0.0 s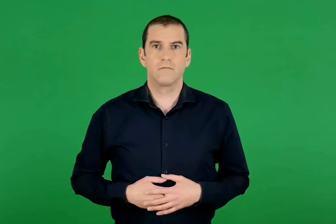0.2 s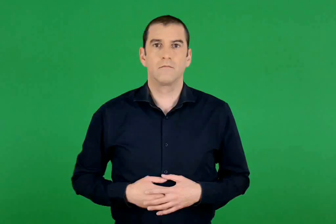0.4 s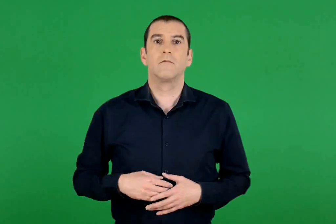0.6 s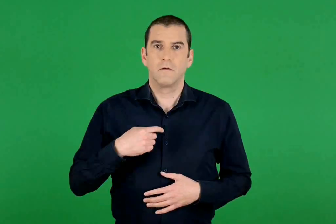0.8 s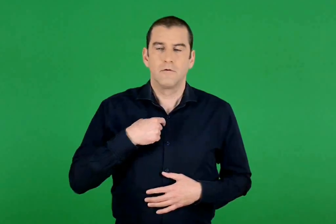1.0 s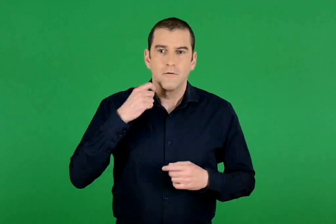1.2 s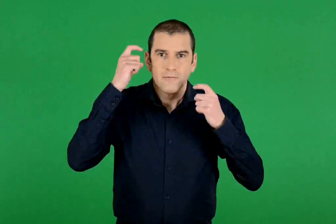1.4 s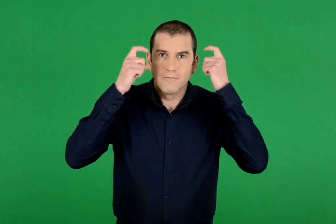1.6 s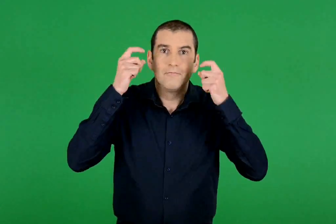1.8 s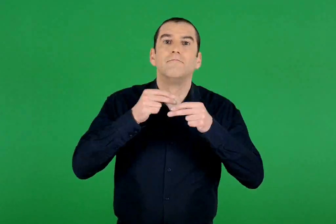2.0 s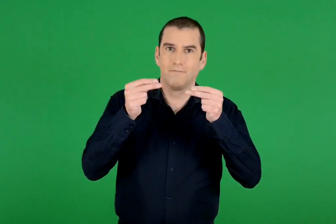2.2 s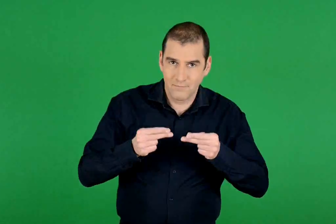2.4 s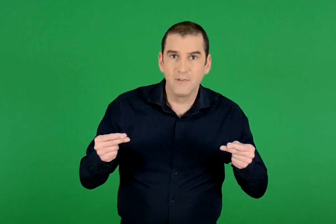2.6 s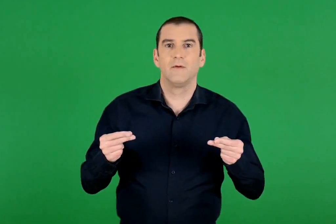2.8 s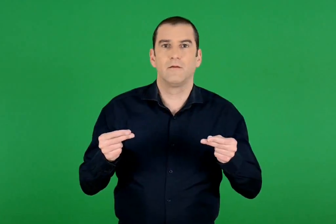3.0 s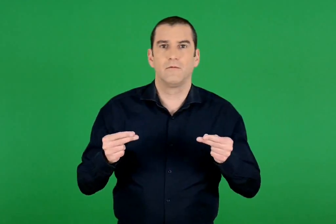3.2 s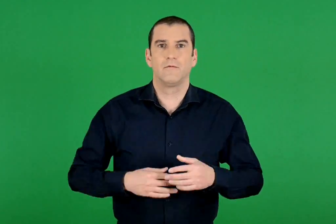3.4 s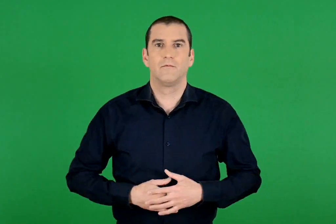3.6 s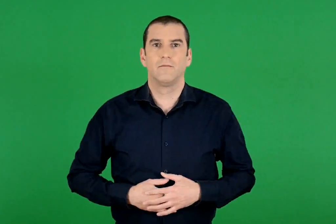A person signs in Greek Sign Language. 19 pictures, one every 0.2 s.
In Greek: συμπεραίνω
